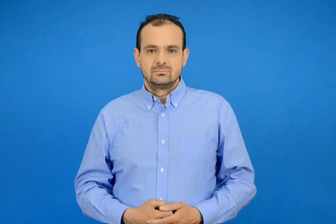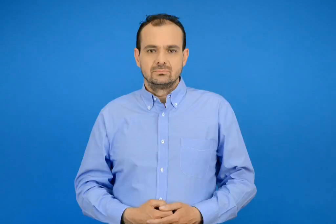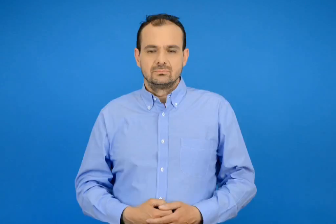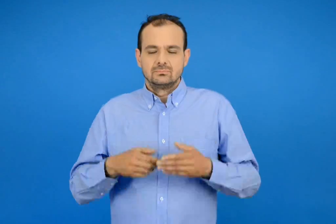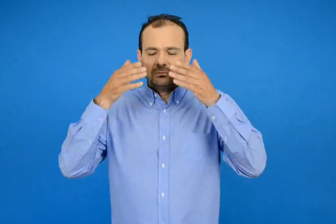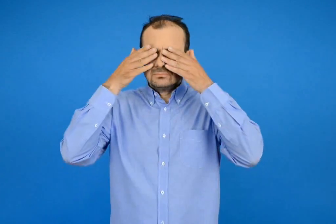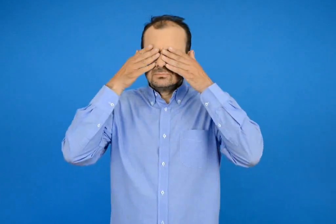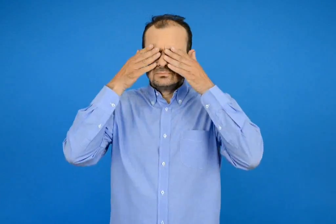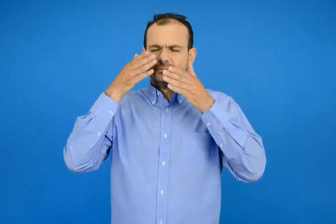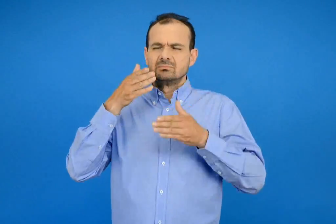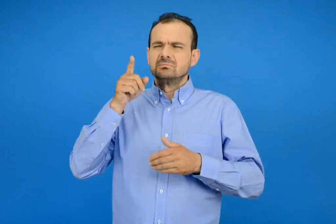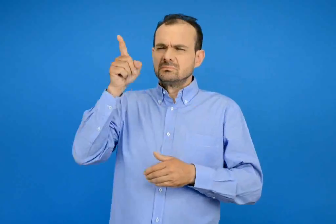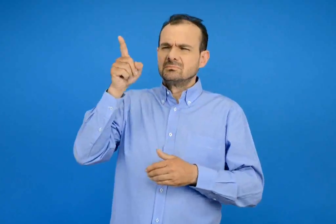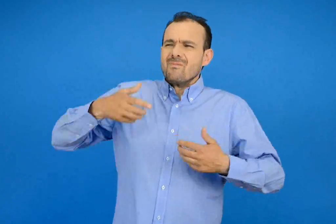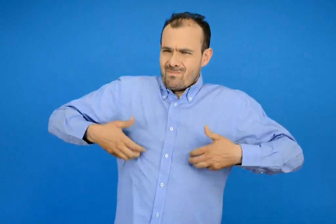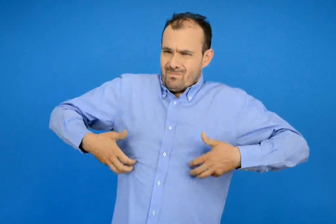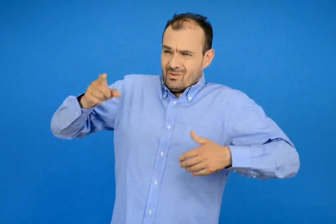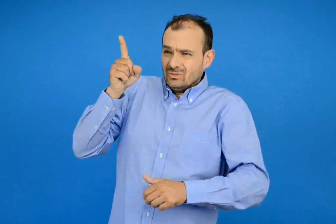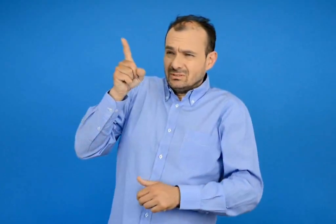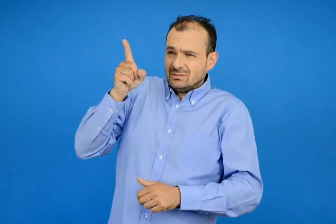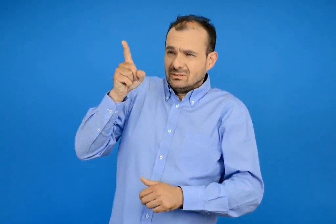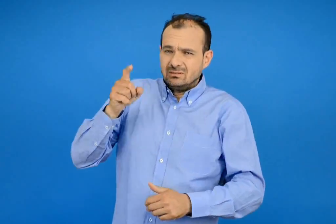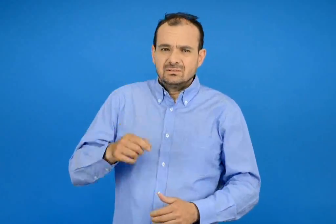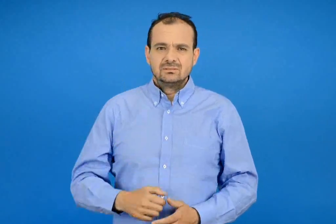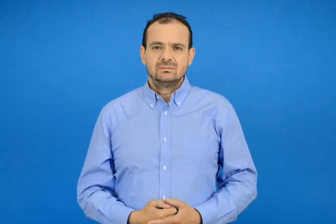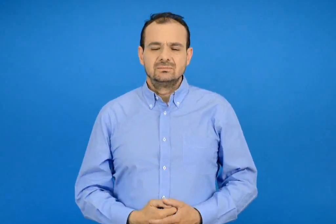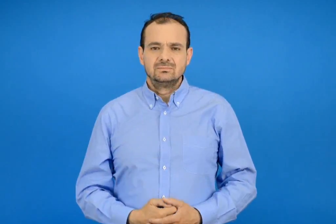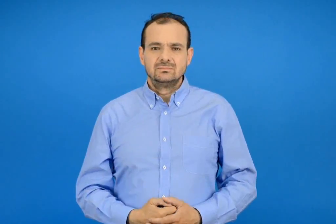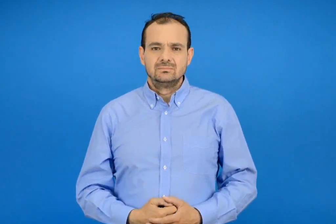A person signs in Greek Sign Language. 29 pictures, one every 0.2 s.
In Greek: ο πίθηκος ;
